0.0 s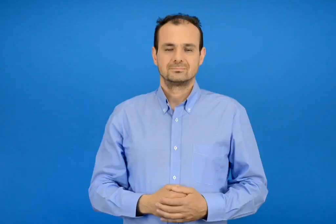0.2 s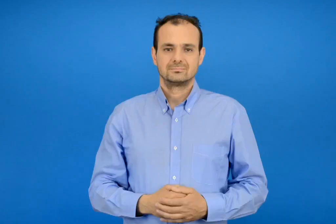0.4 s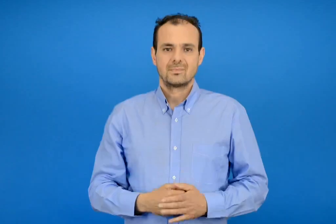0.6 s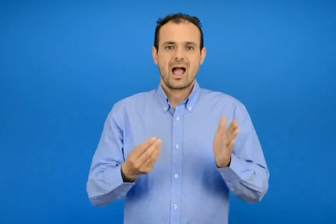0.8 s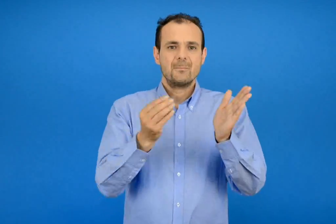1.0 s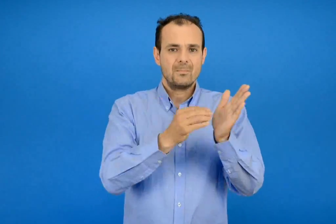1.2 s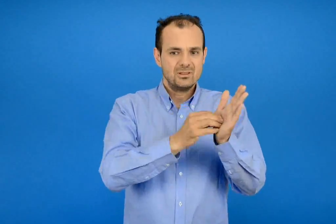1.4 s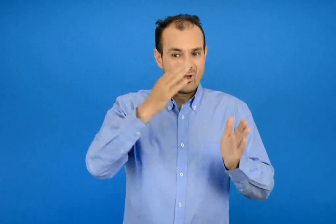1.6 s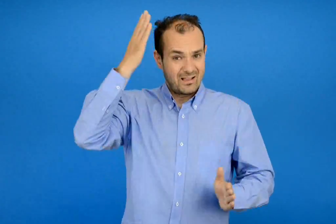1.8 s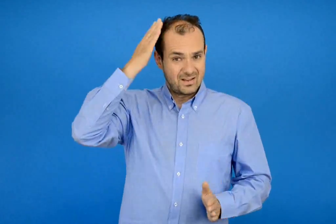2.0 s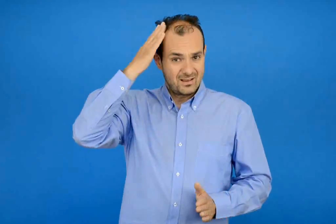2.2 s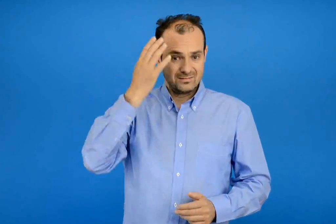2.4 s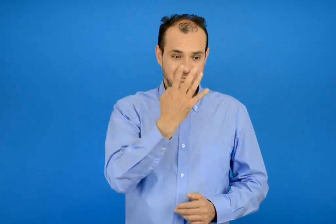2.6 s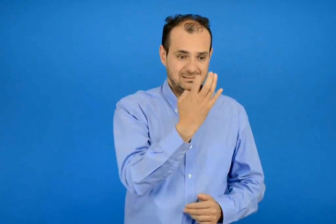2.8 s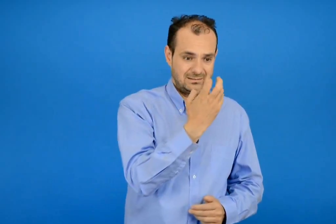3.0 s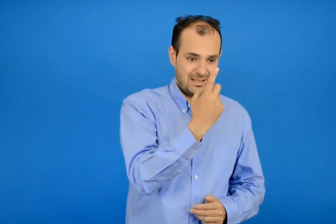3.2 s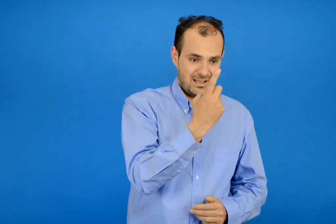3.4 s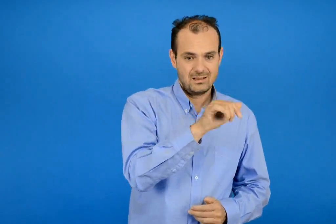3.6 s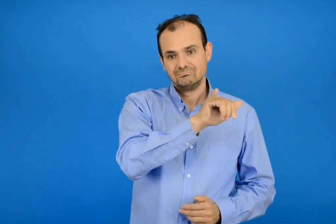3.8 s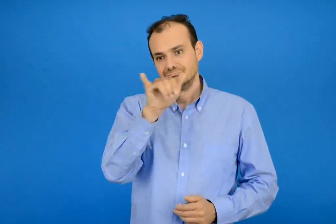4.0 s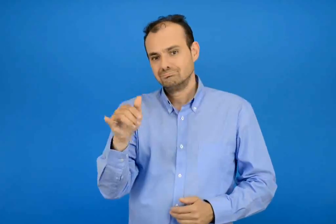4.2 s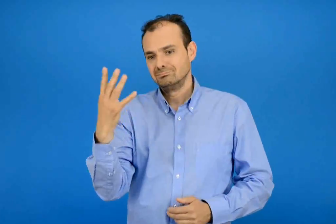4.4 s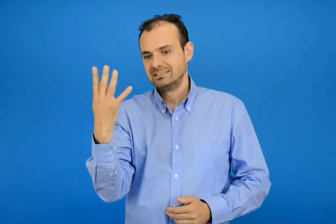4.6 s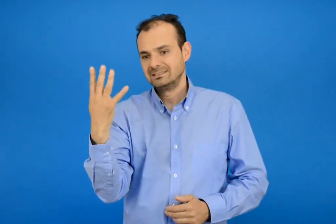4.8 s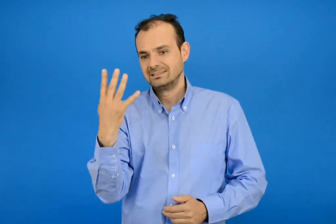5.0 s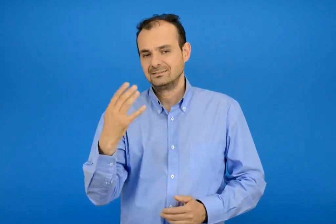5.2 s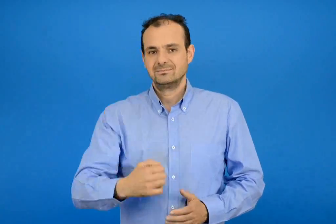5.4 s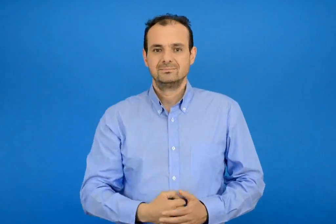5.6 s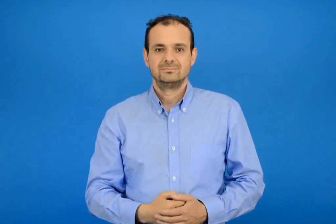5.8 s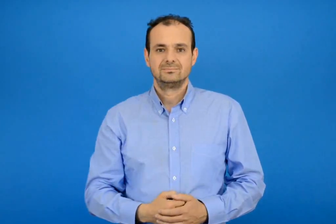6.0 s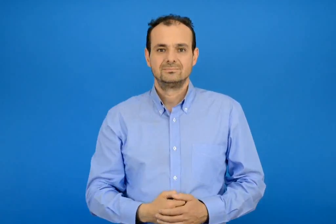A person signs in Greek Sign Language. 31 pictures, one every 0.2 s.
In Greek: επαναληπτικό κεφάλαια 41 - 44
